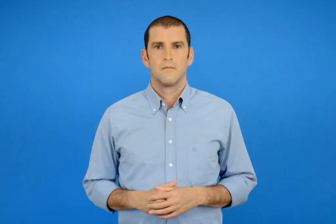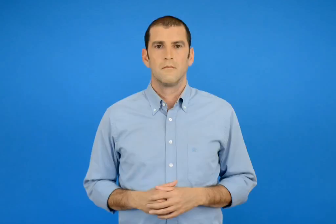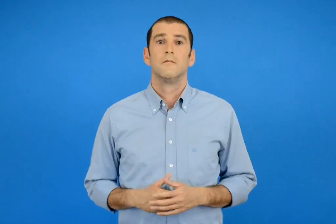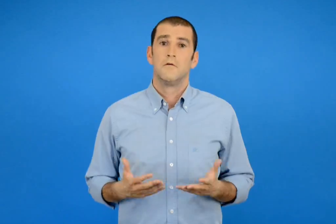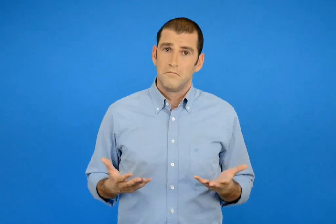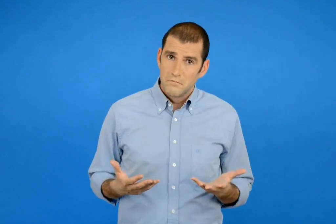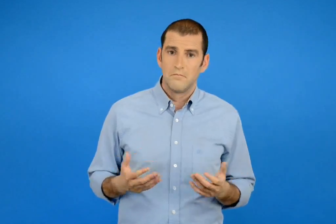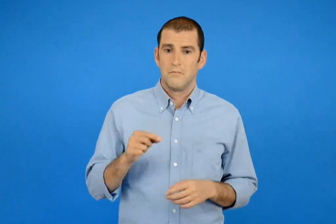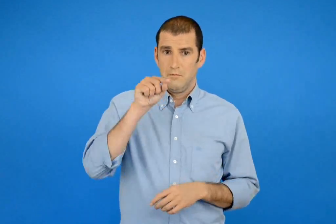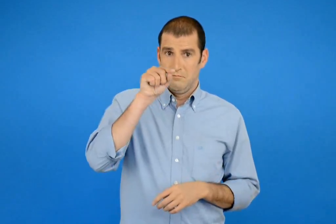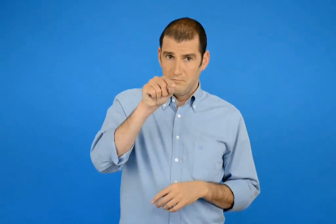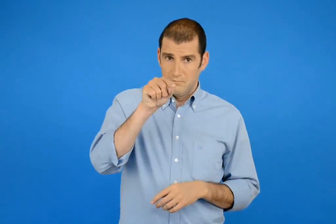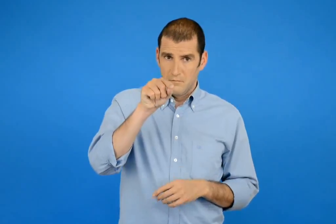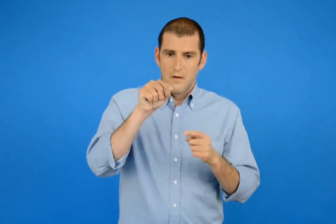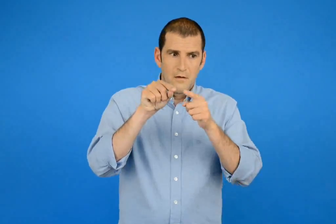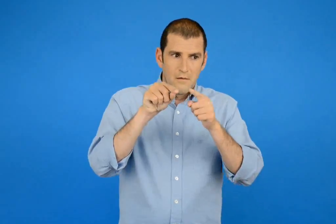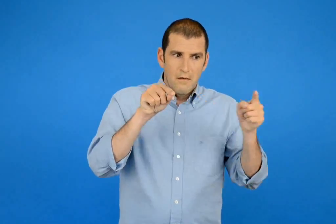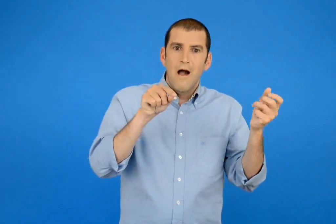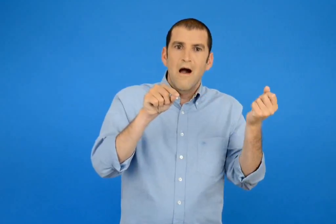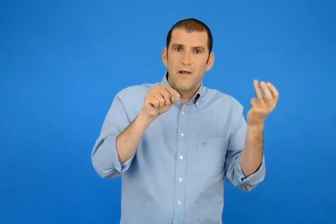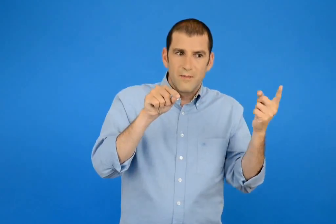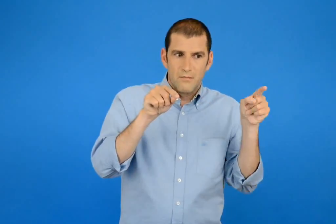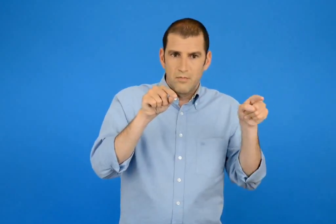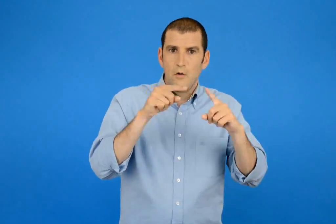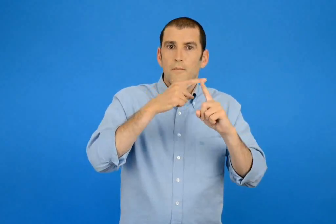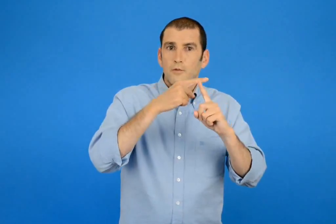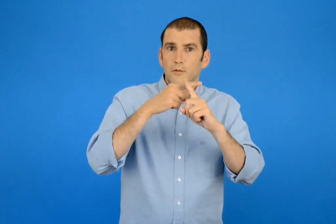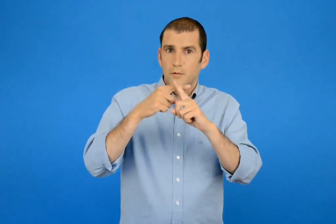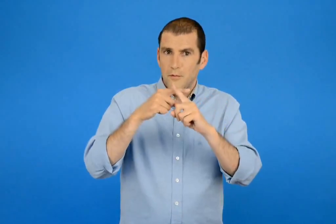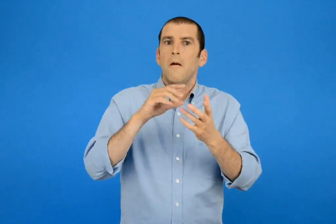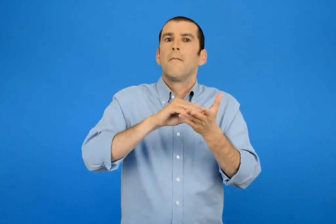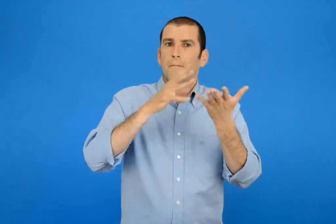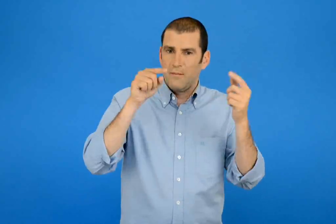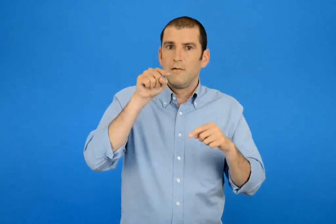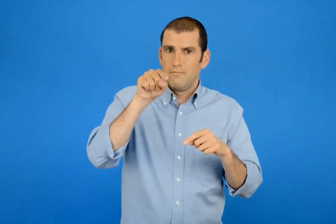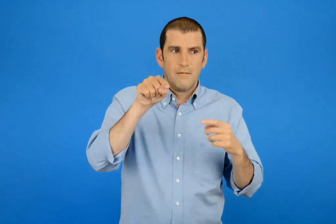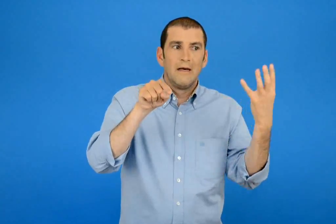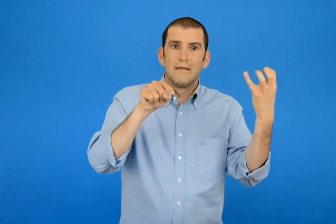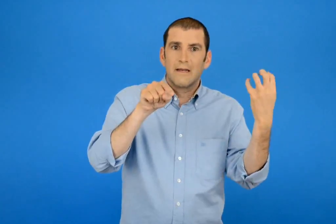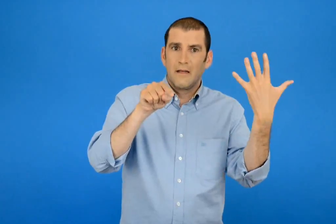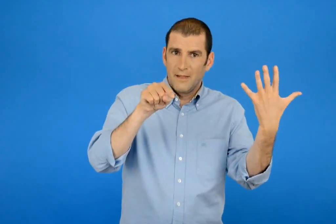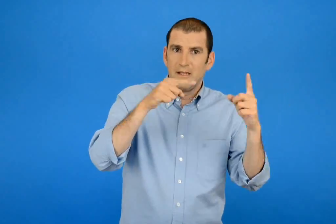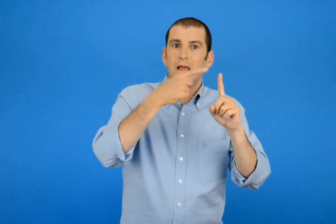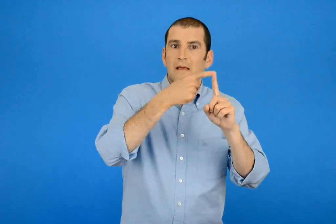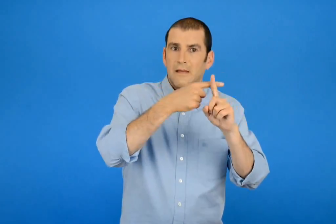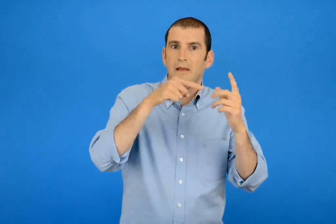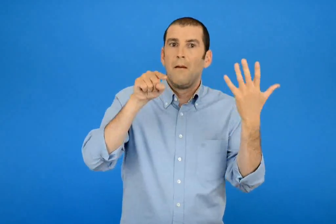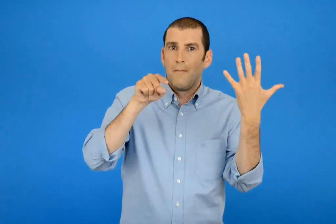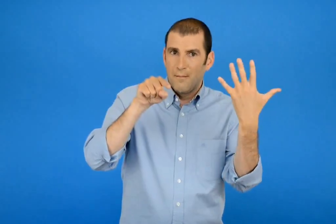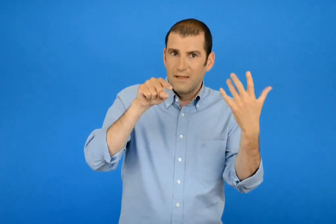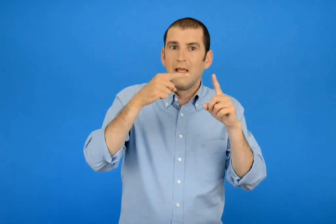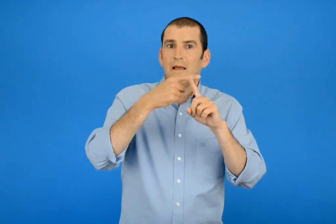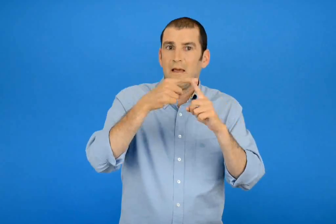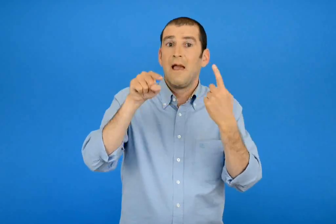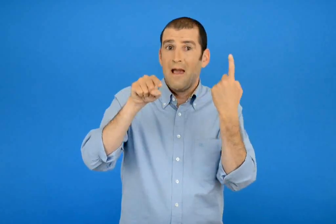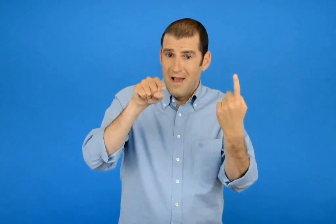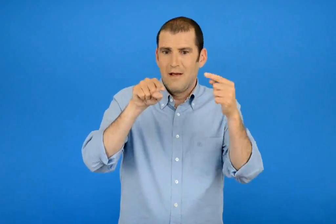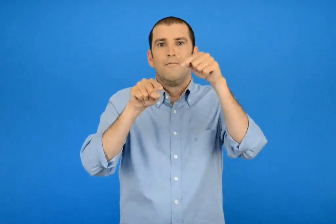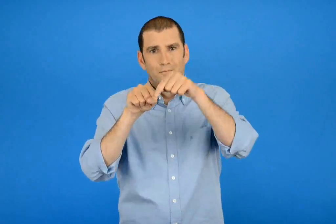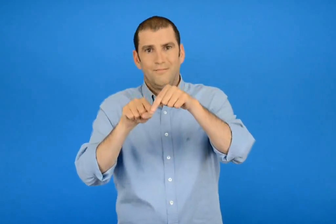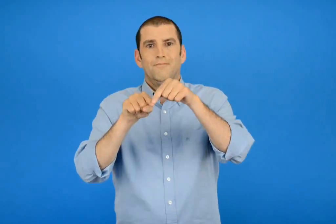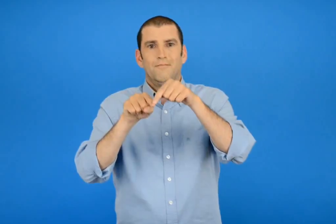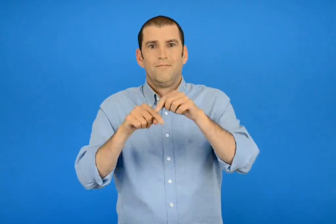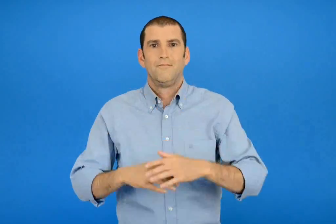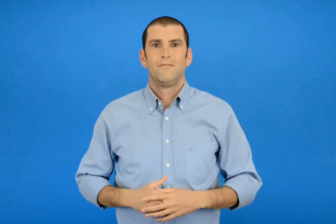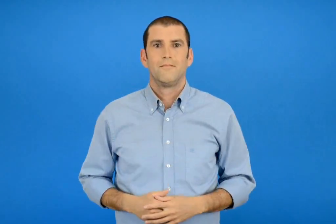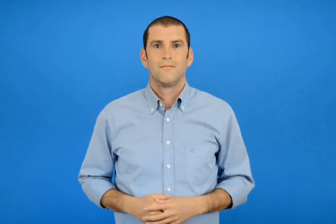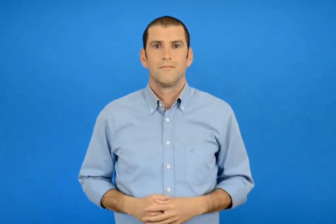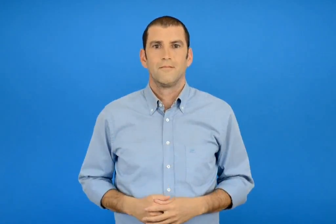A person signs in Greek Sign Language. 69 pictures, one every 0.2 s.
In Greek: είτε προσθέτοντας αριθμούς σε ένα μικρότερο του προ χριστού 45 + 5 + 1
